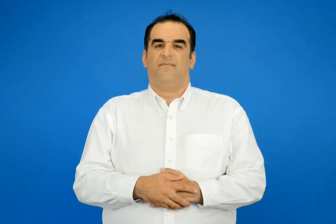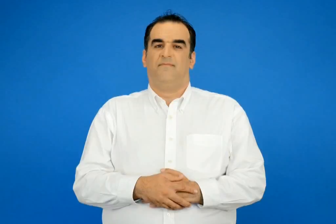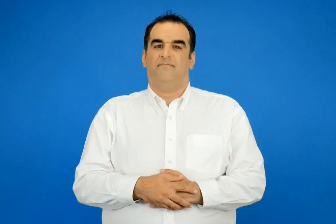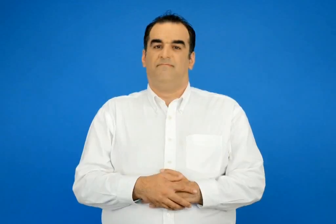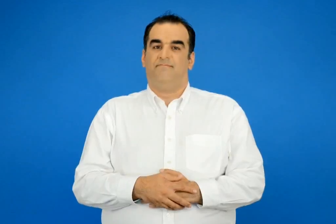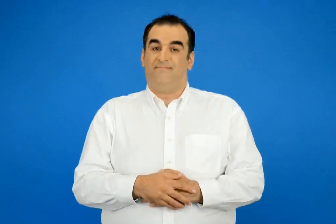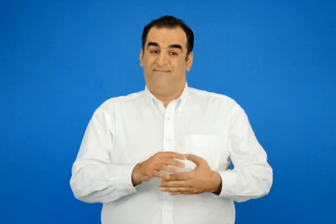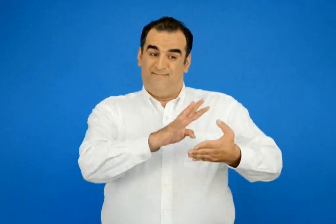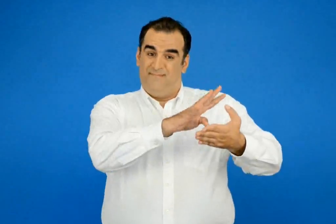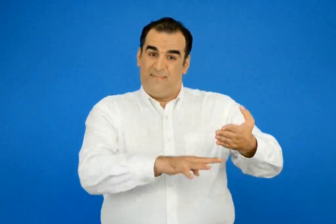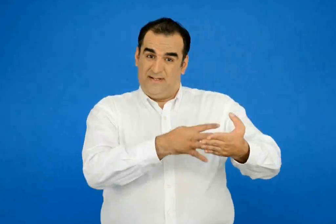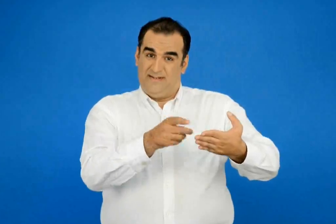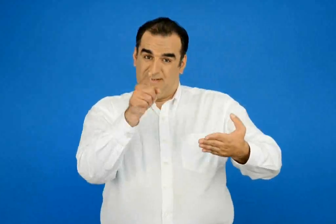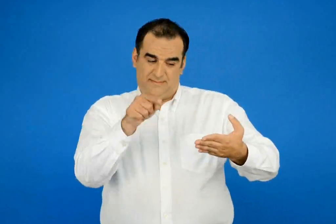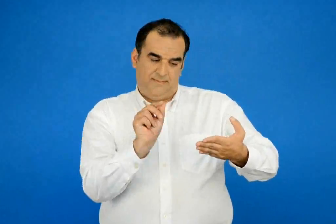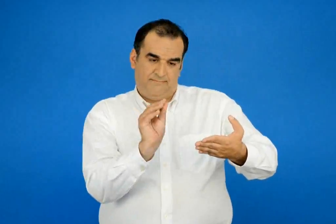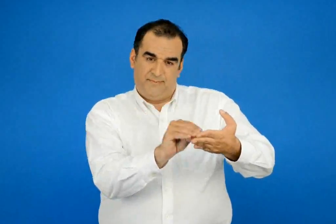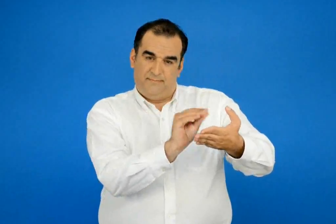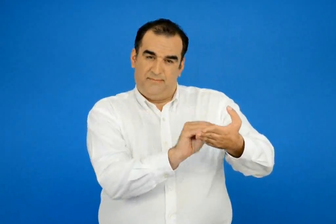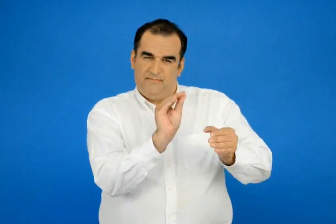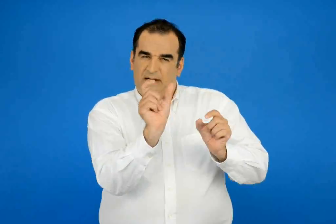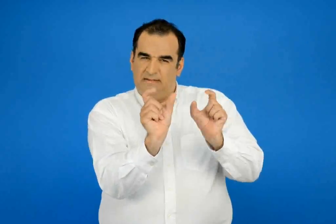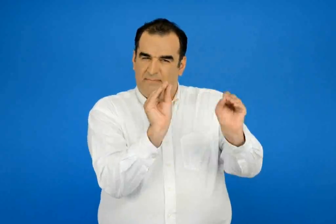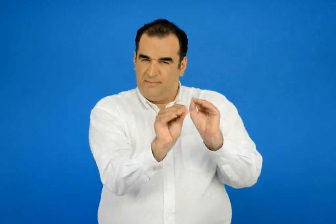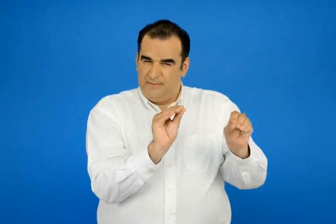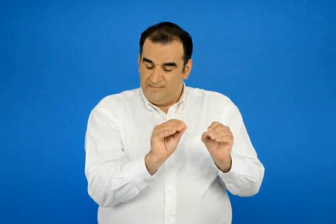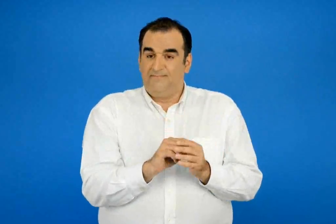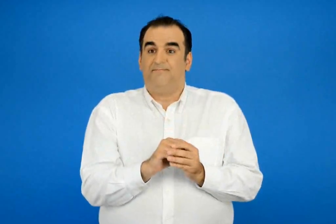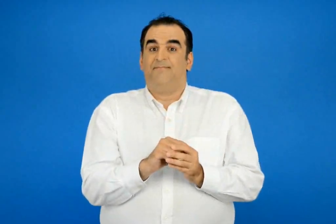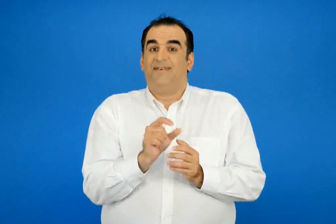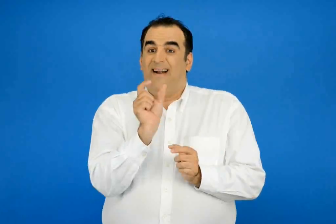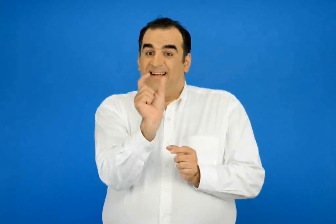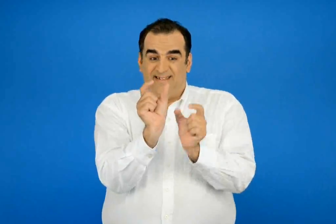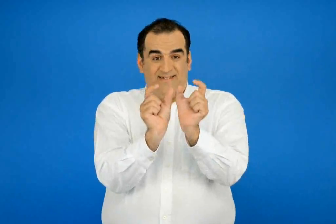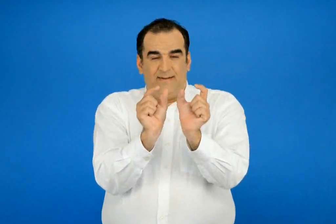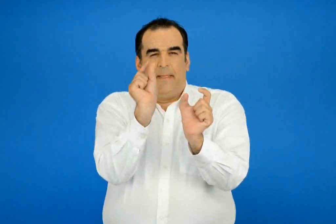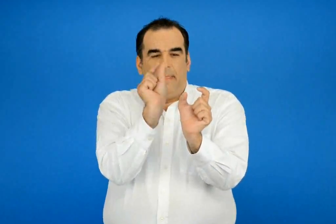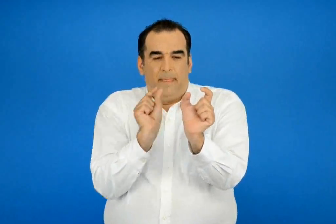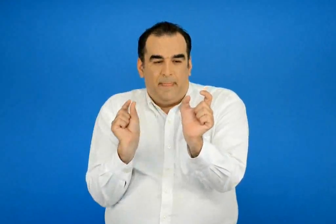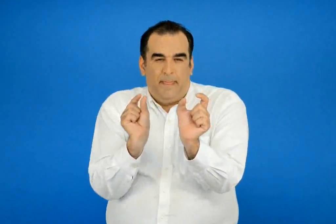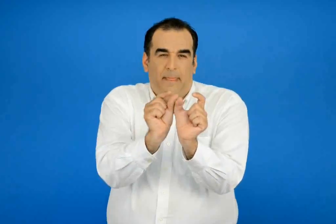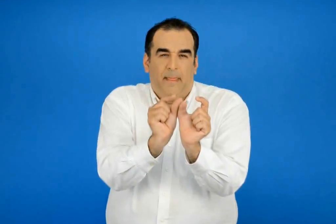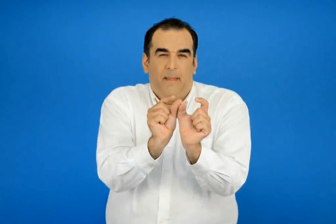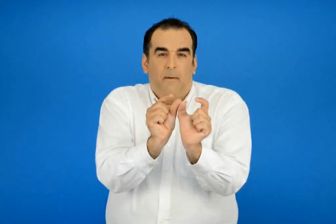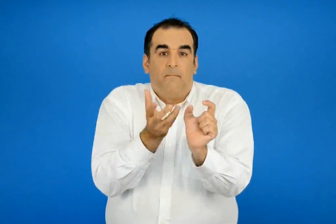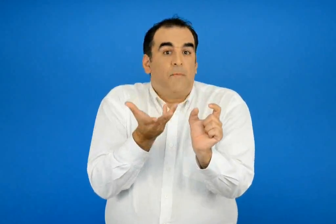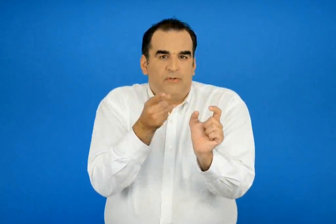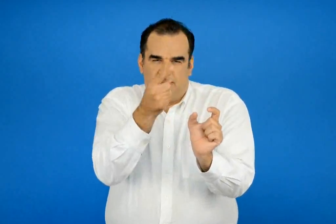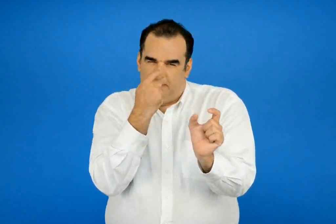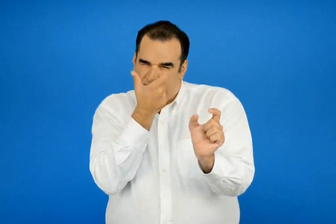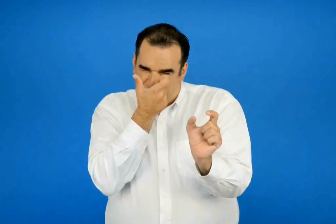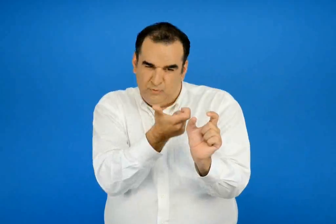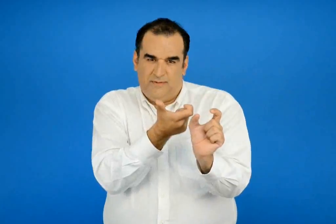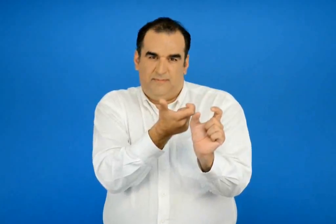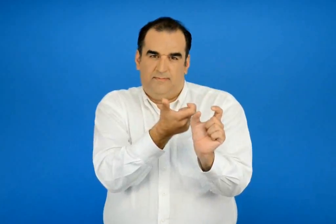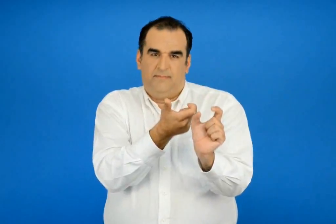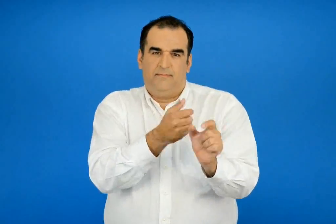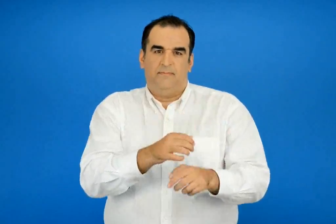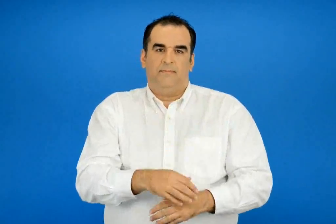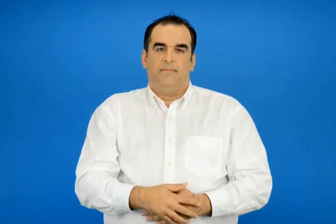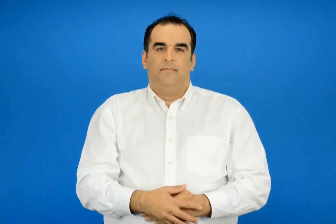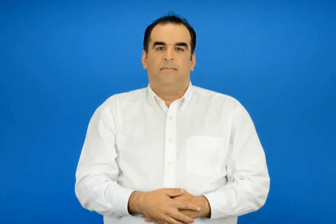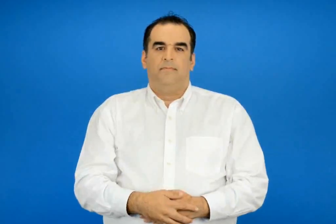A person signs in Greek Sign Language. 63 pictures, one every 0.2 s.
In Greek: τώρα συμπλήρωσε τον παρακάτω πίνακα και πρόσεξε ποτέ οι λέξεις αυτές παίρνουν μια συλλαβή παραπάνω
